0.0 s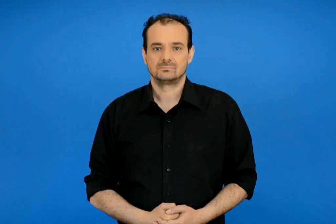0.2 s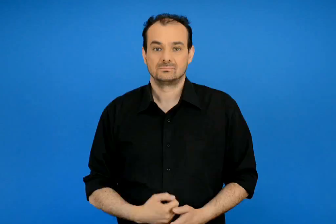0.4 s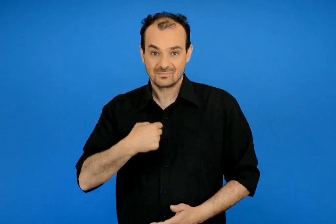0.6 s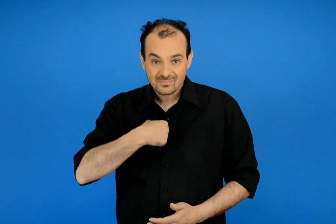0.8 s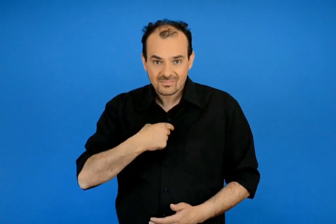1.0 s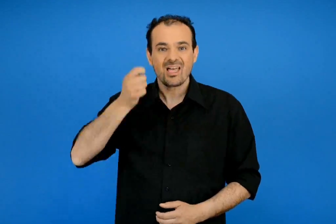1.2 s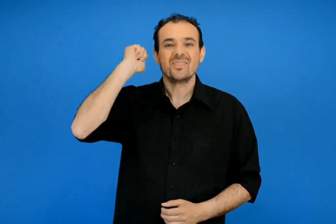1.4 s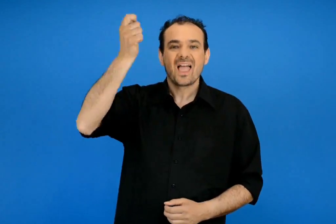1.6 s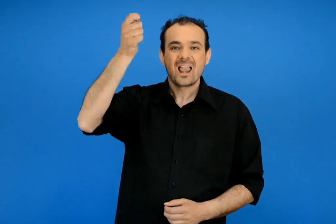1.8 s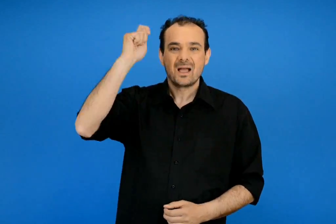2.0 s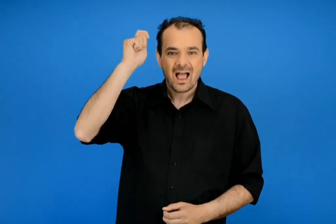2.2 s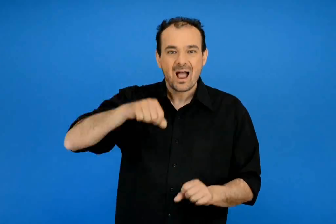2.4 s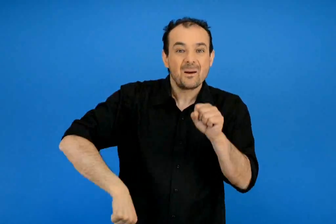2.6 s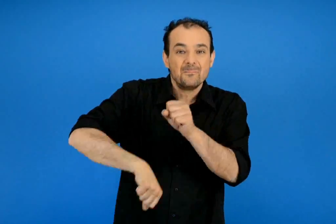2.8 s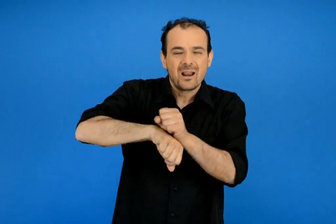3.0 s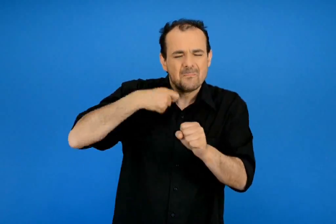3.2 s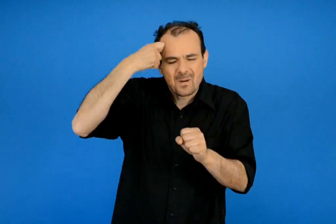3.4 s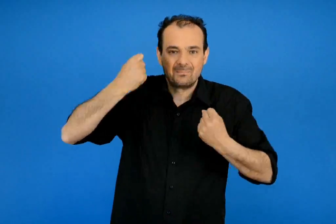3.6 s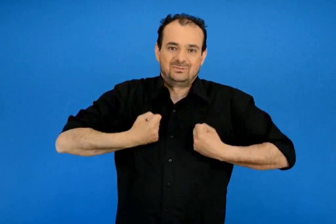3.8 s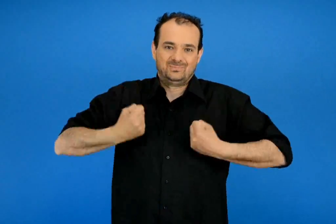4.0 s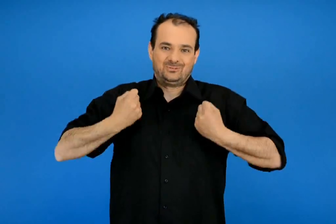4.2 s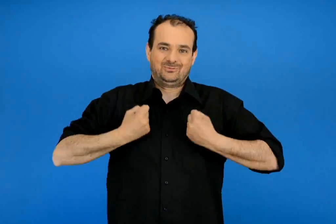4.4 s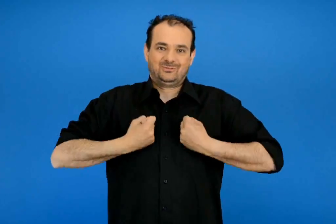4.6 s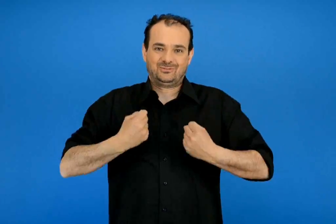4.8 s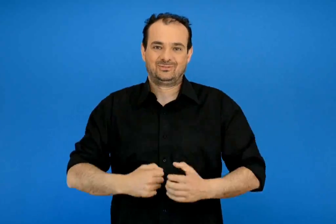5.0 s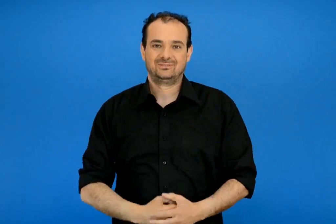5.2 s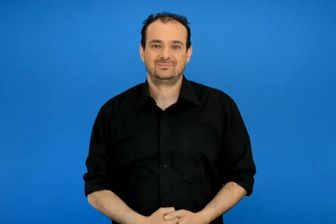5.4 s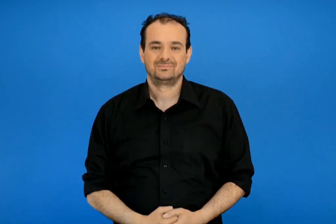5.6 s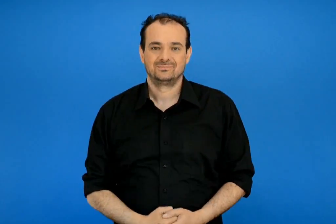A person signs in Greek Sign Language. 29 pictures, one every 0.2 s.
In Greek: εμένα μου αρέσει να παίζω ποδόσφαιρο στο διάλειμμα
